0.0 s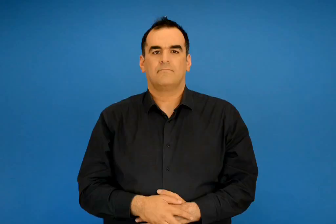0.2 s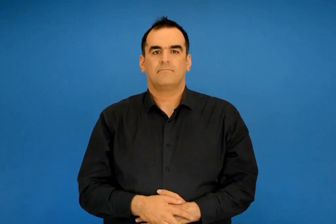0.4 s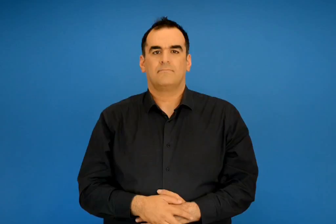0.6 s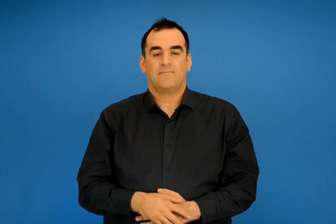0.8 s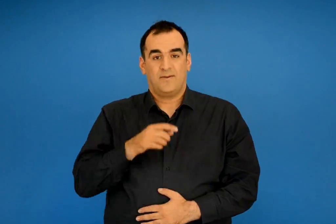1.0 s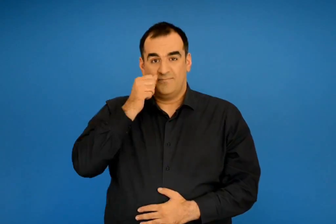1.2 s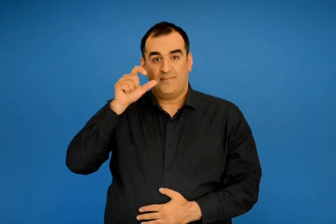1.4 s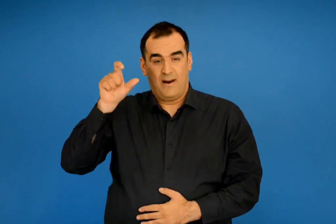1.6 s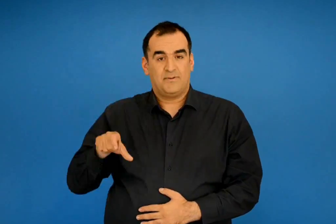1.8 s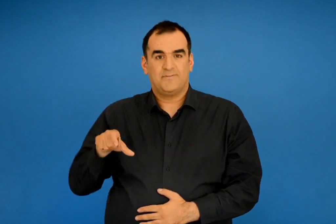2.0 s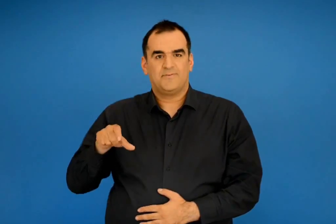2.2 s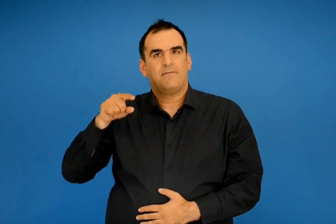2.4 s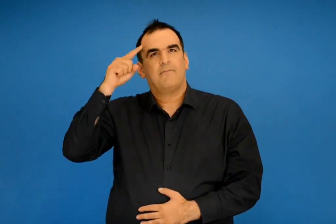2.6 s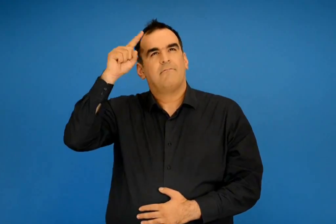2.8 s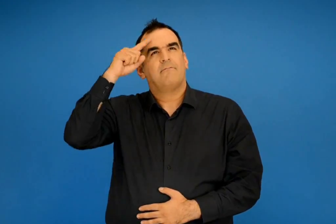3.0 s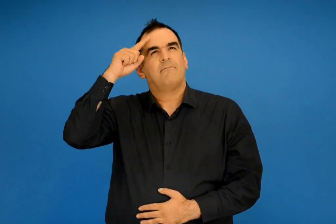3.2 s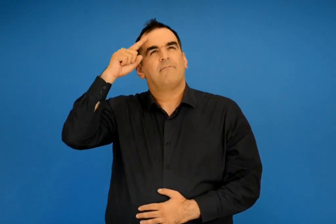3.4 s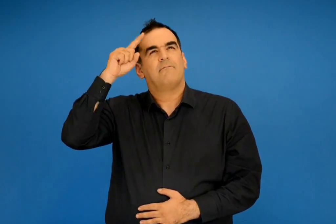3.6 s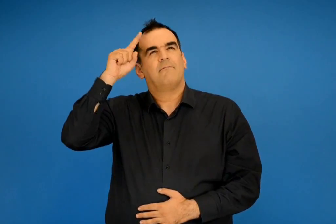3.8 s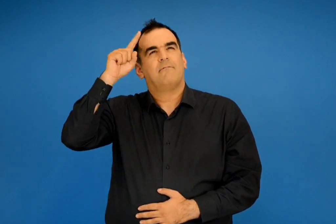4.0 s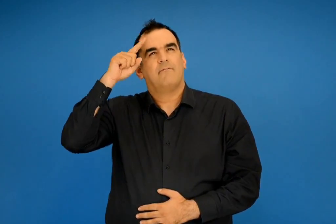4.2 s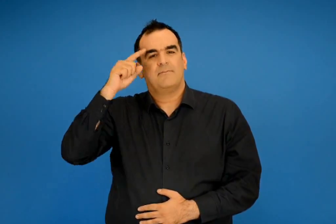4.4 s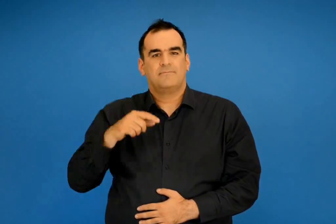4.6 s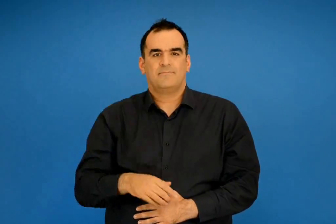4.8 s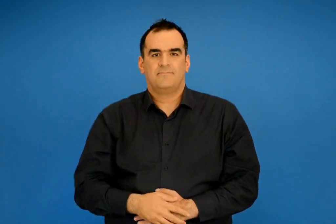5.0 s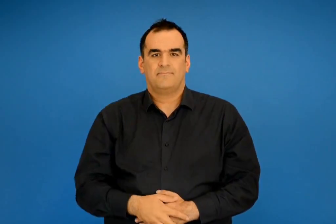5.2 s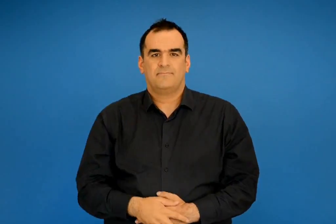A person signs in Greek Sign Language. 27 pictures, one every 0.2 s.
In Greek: ο νους του λάμπη ήταν αλλού
